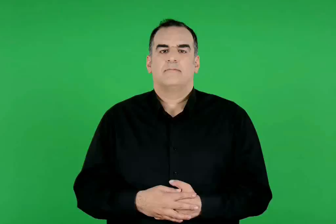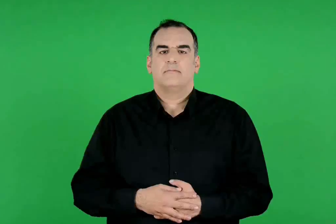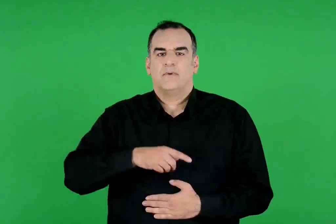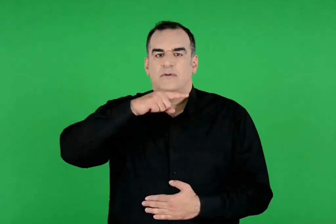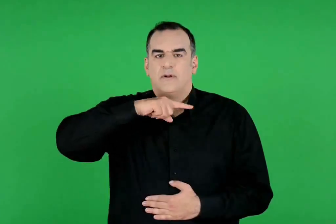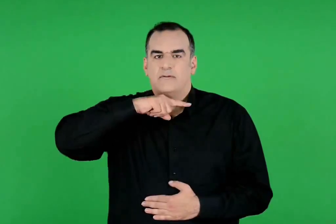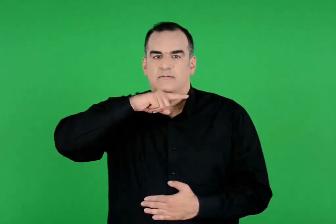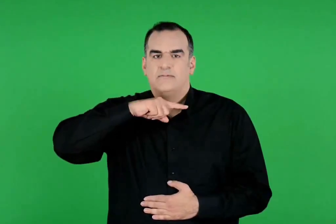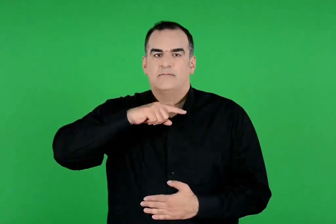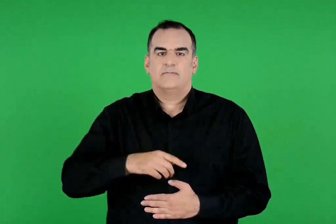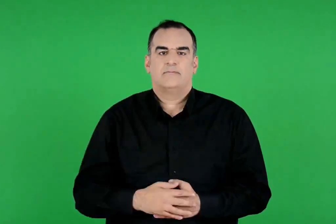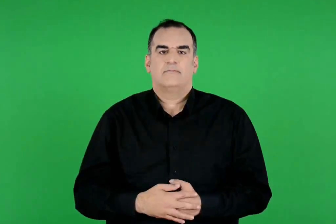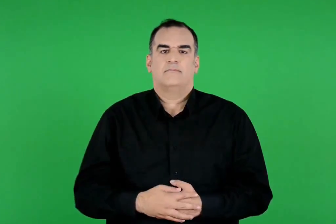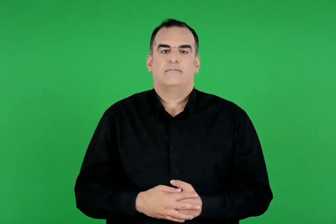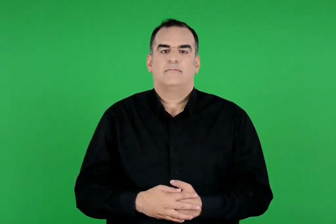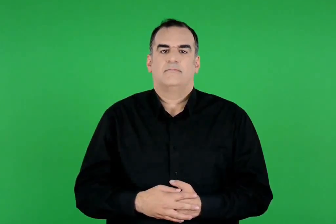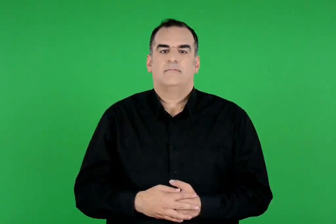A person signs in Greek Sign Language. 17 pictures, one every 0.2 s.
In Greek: ο ηρακλής
